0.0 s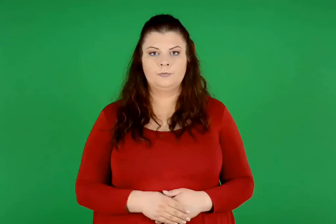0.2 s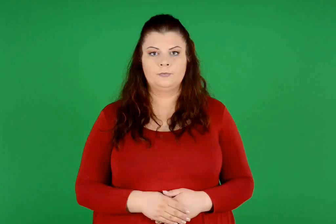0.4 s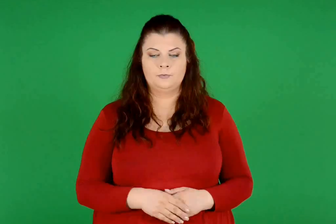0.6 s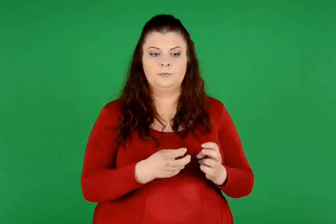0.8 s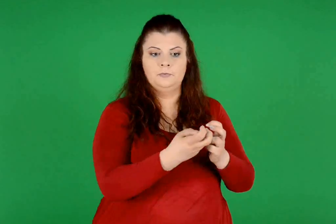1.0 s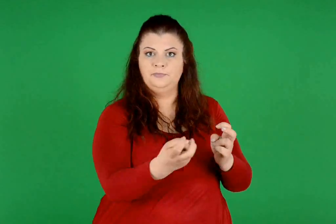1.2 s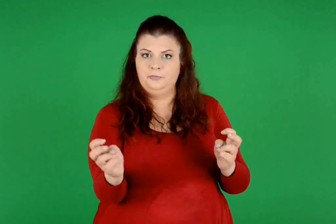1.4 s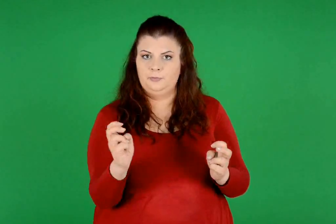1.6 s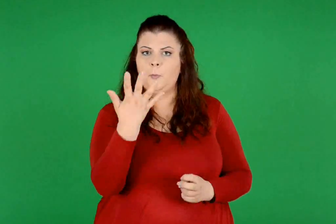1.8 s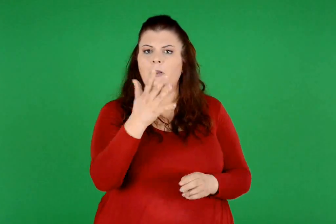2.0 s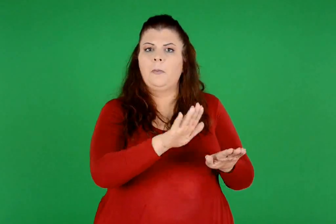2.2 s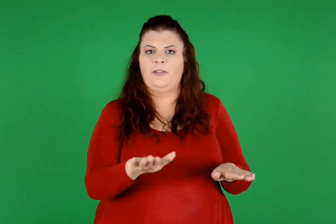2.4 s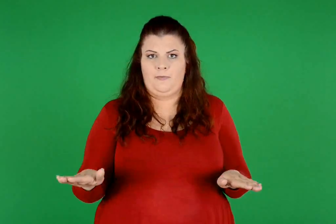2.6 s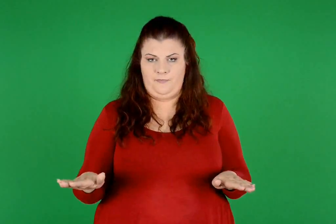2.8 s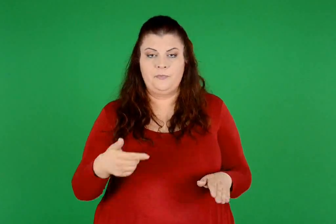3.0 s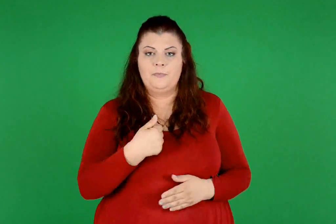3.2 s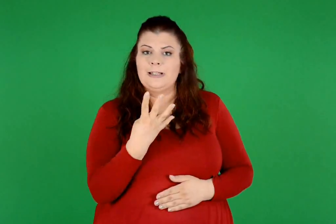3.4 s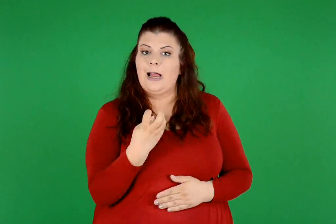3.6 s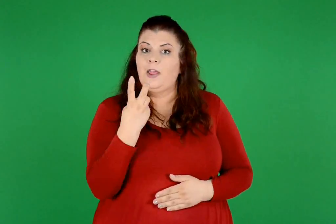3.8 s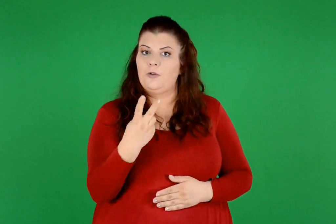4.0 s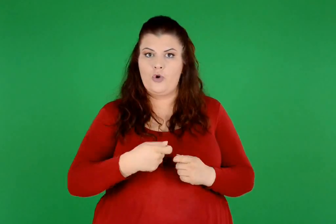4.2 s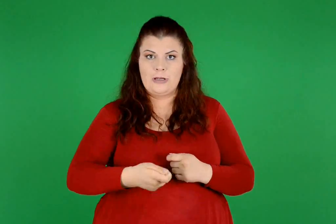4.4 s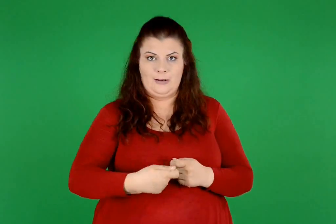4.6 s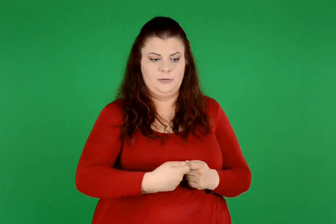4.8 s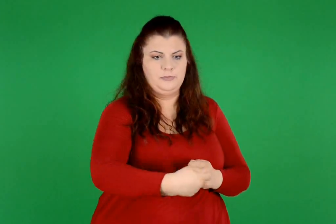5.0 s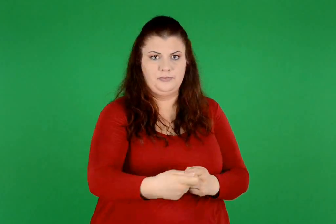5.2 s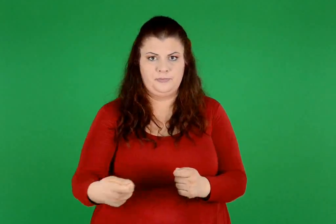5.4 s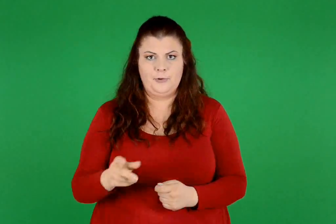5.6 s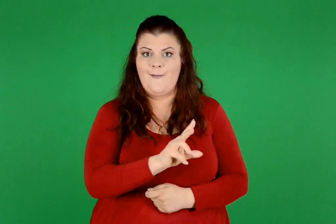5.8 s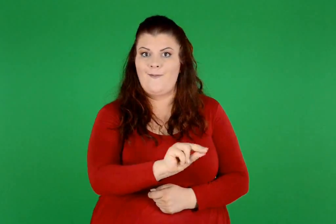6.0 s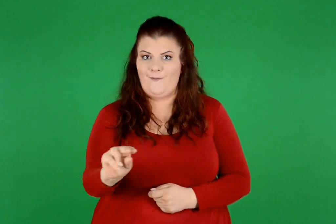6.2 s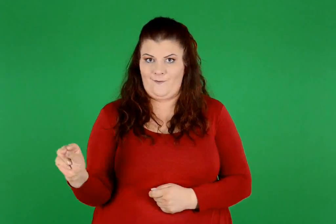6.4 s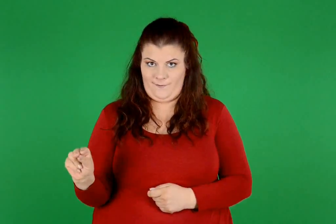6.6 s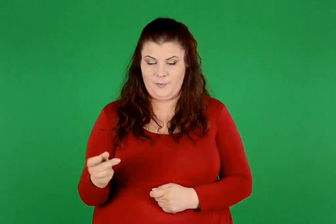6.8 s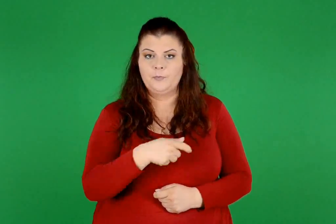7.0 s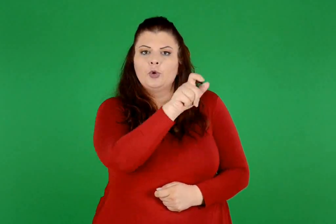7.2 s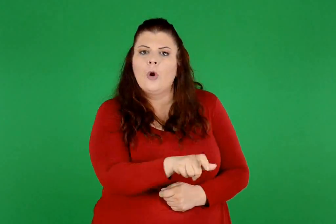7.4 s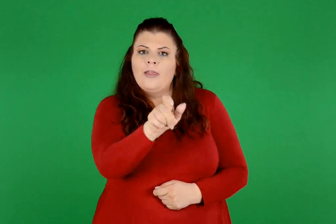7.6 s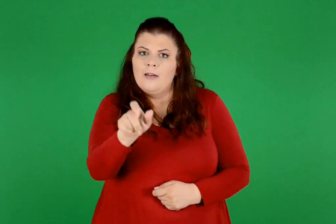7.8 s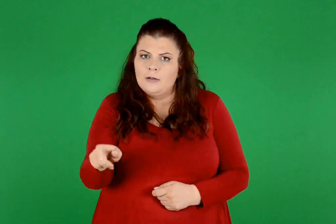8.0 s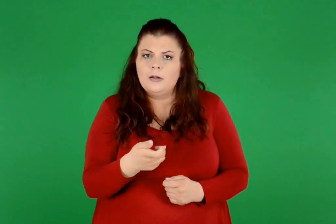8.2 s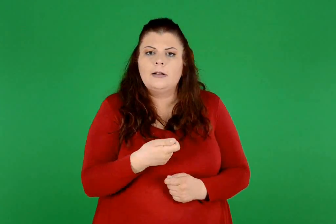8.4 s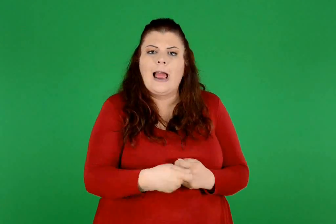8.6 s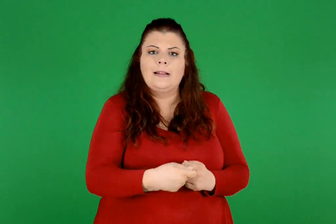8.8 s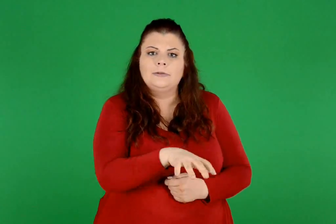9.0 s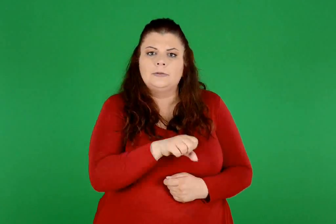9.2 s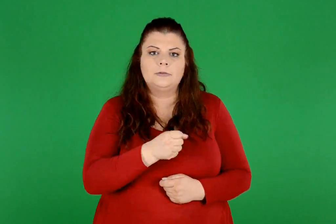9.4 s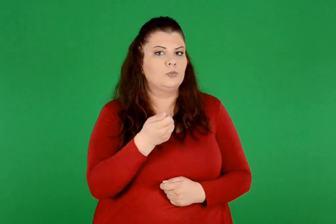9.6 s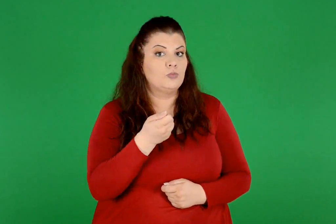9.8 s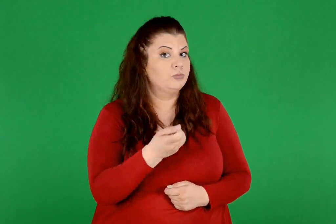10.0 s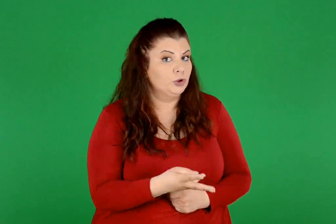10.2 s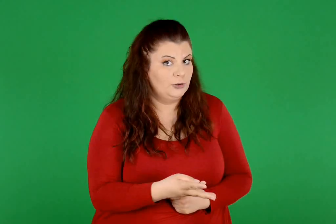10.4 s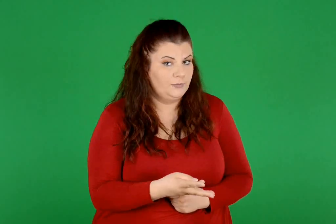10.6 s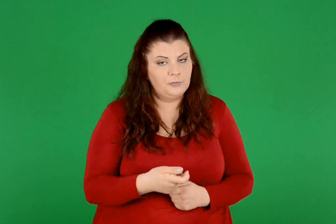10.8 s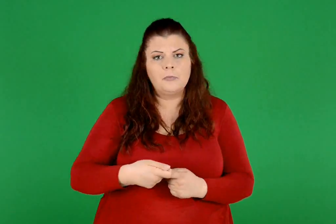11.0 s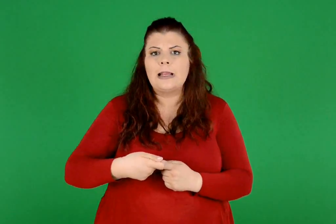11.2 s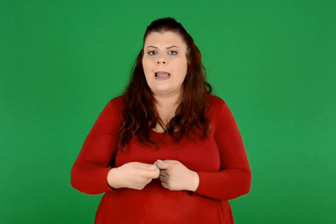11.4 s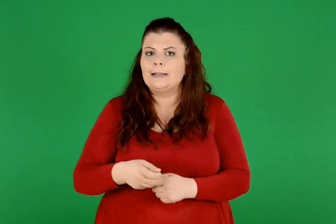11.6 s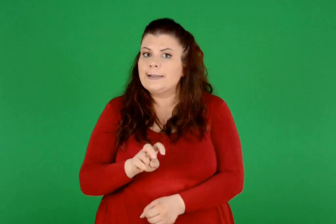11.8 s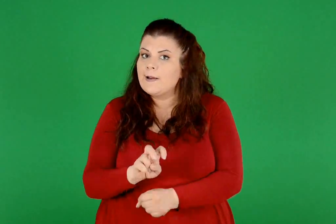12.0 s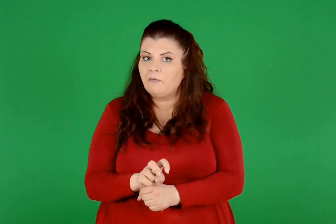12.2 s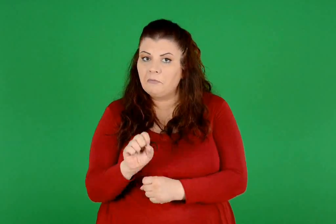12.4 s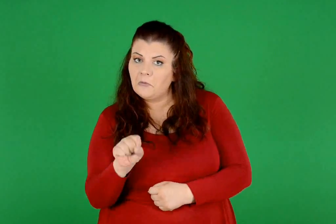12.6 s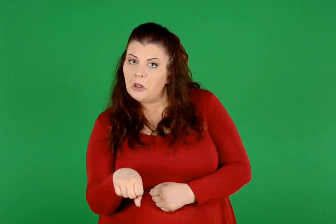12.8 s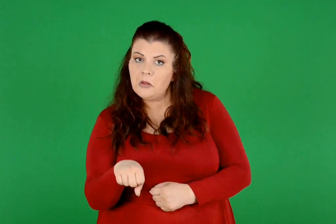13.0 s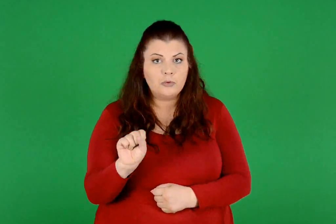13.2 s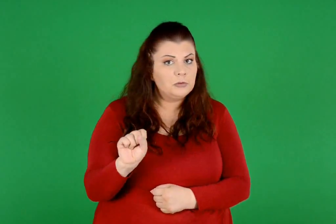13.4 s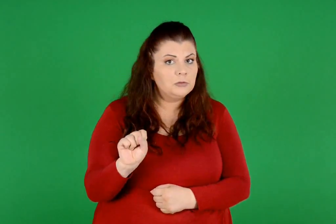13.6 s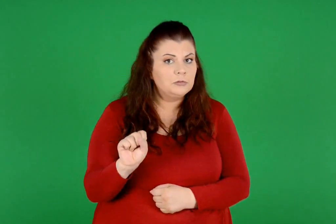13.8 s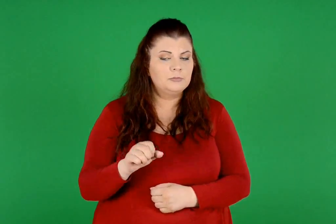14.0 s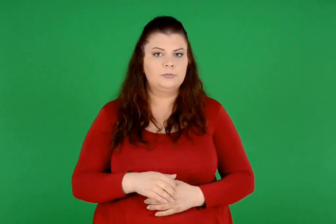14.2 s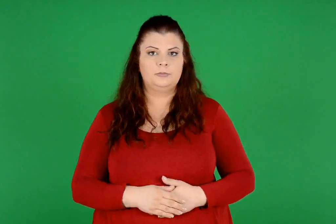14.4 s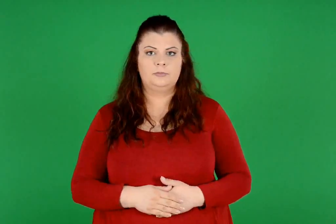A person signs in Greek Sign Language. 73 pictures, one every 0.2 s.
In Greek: έχουμε 42 κάρτες και τις μοιράζουμε εξίσου σε 5 παιδιά. πόσες κάρτες θα πάρει το κάθε παιδί ; θα περισσέψουν κάρτες ;
